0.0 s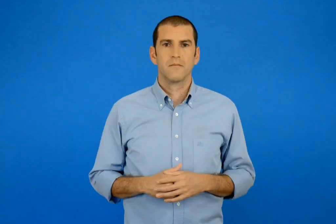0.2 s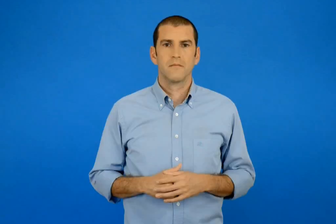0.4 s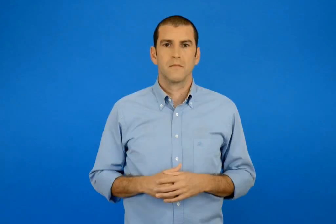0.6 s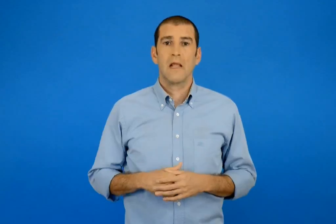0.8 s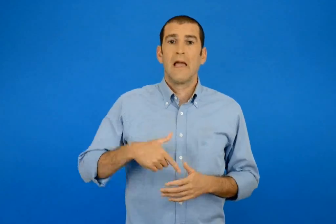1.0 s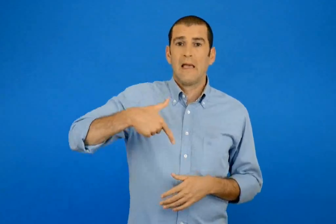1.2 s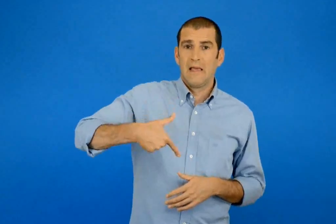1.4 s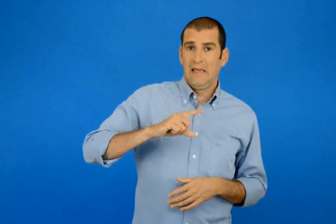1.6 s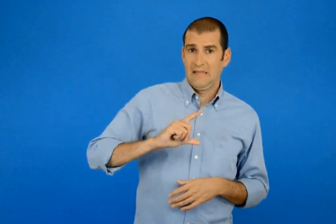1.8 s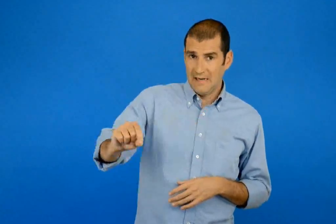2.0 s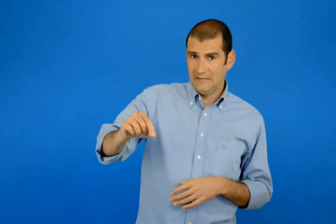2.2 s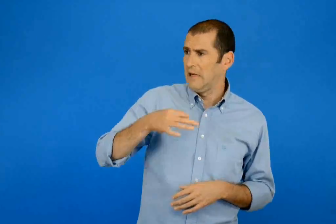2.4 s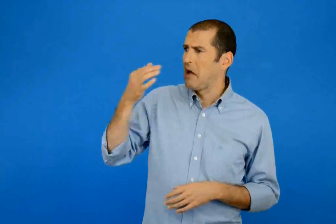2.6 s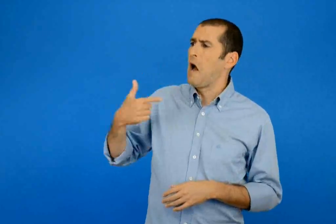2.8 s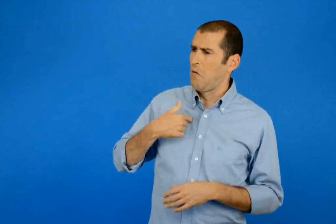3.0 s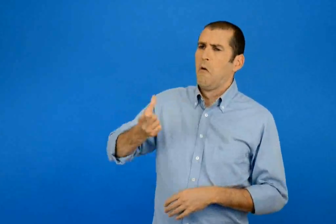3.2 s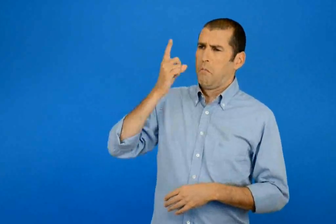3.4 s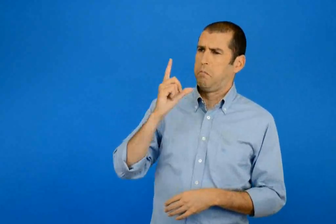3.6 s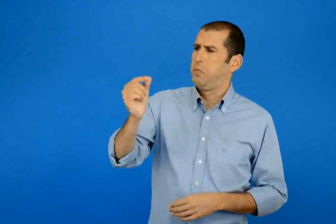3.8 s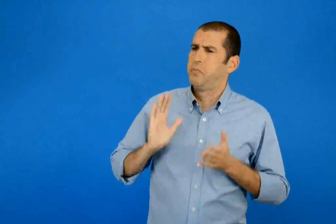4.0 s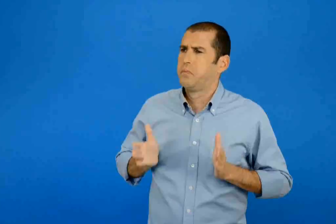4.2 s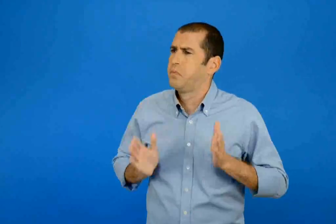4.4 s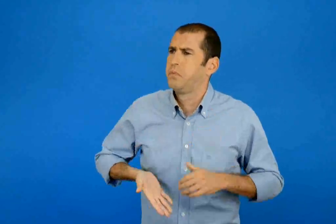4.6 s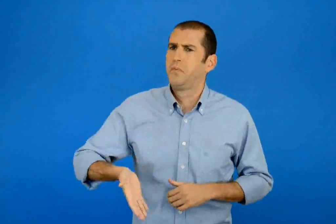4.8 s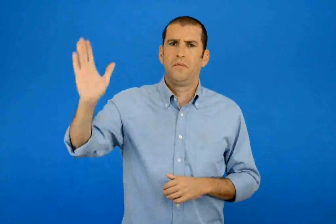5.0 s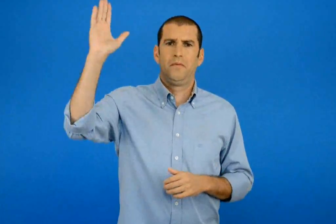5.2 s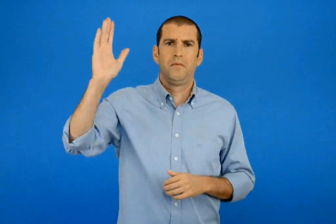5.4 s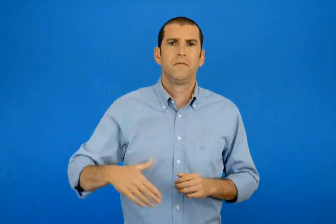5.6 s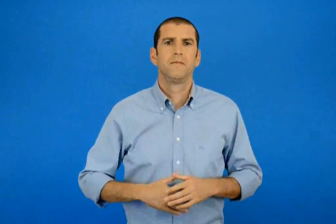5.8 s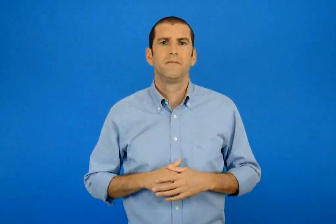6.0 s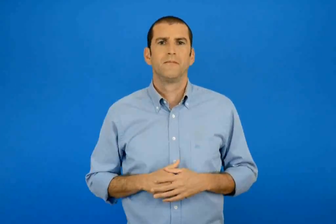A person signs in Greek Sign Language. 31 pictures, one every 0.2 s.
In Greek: έφυγα λέει ο γιάννης
